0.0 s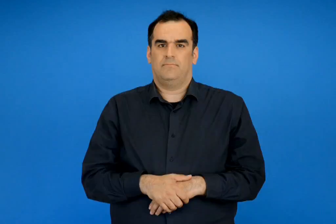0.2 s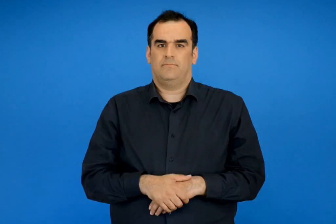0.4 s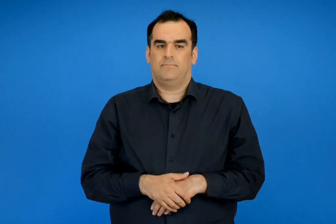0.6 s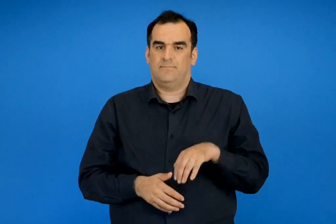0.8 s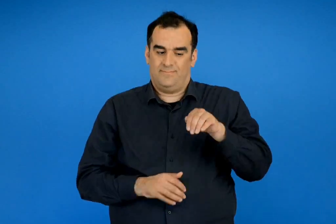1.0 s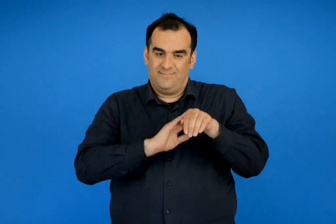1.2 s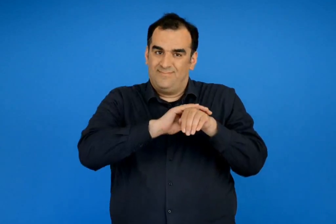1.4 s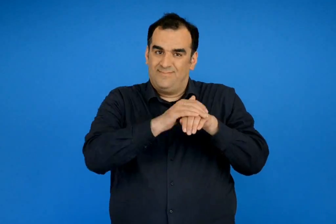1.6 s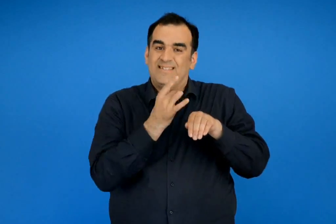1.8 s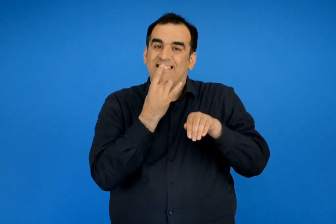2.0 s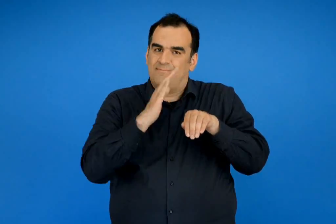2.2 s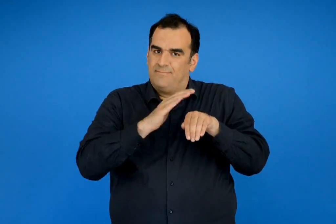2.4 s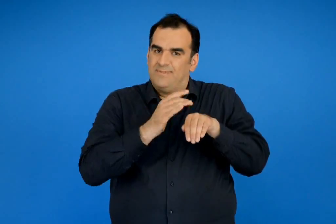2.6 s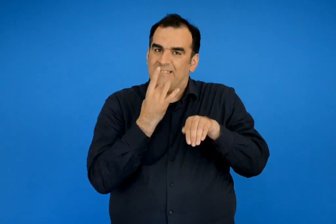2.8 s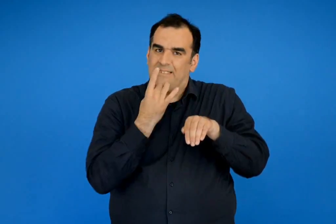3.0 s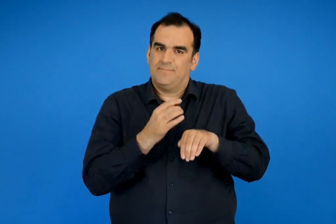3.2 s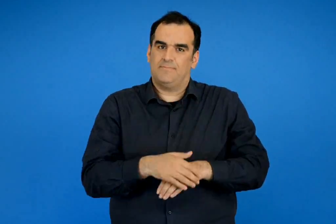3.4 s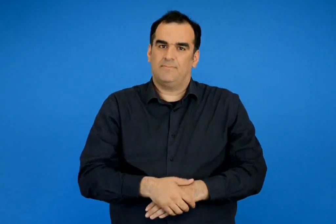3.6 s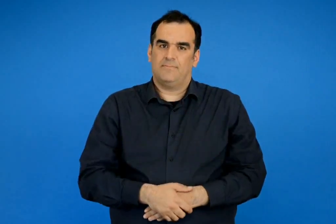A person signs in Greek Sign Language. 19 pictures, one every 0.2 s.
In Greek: κέλυφος
